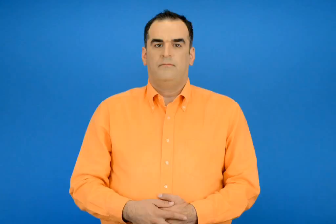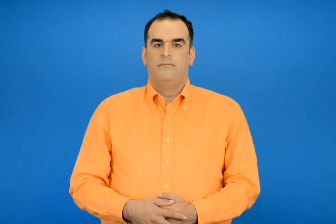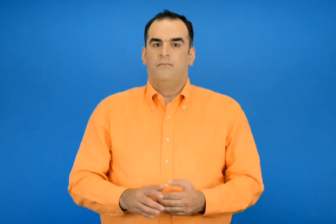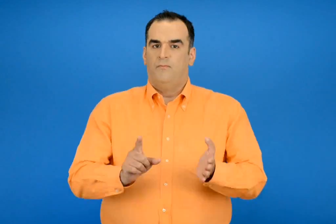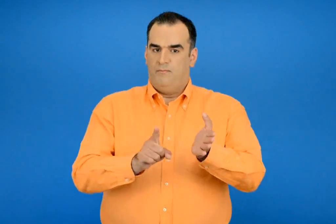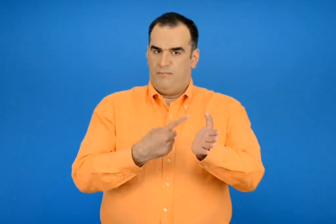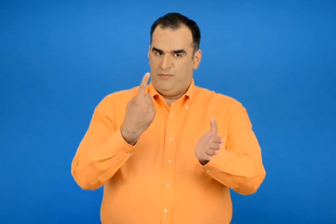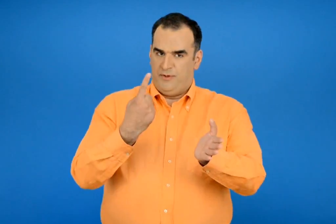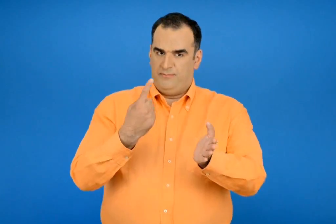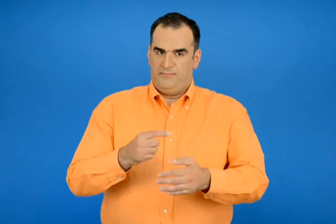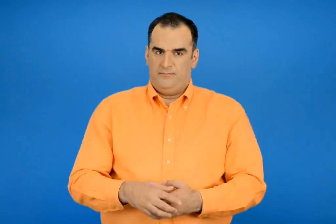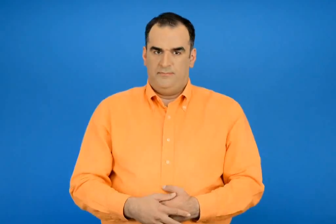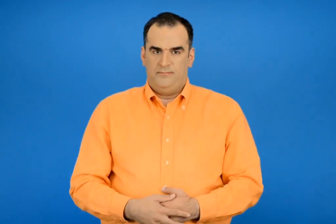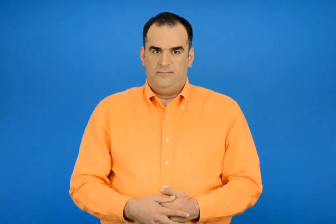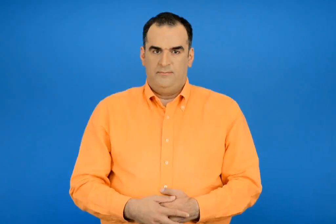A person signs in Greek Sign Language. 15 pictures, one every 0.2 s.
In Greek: 1η φορά
